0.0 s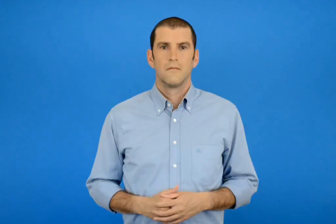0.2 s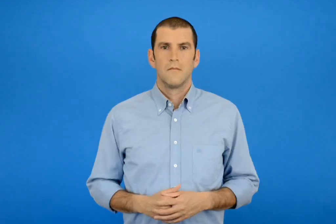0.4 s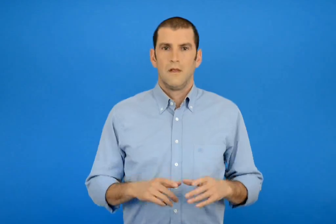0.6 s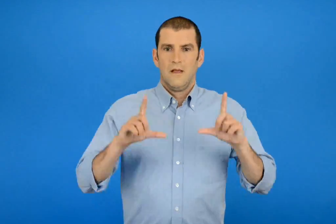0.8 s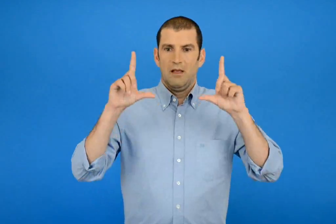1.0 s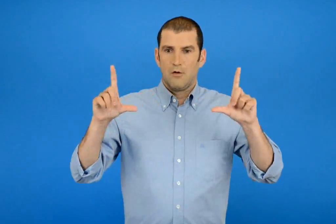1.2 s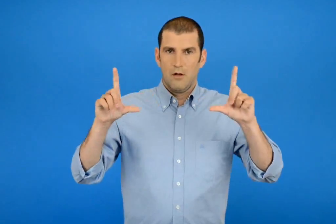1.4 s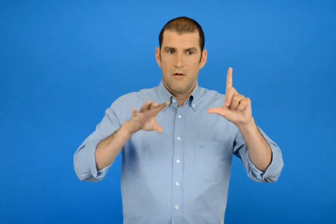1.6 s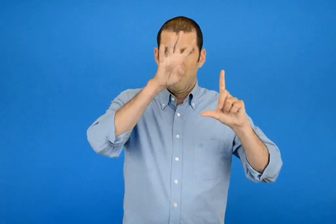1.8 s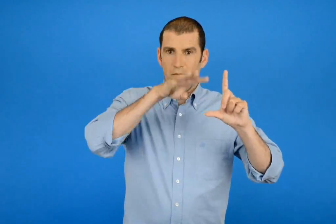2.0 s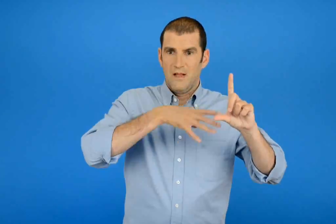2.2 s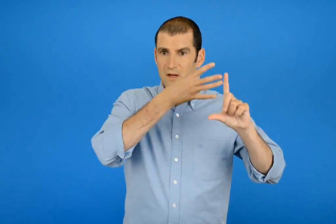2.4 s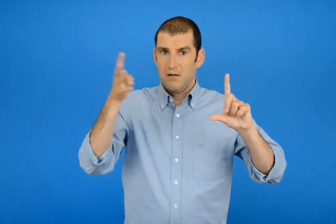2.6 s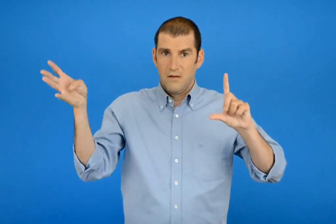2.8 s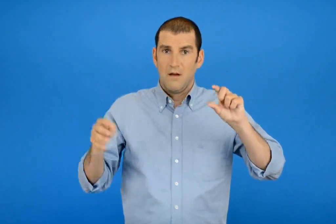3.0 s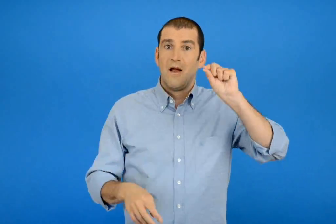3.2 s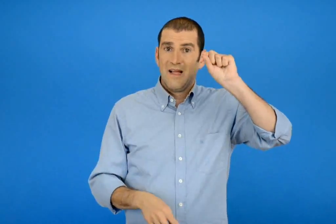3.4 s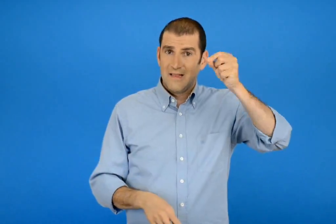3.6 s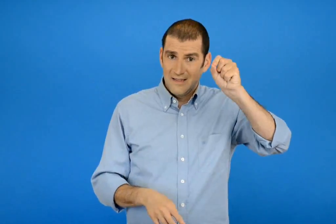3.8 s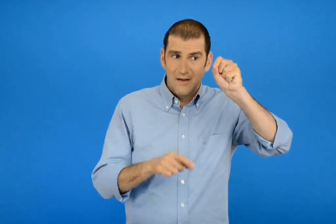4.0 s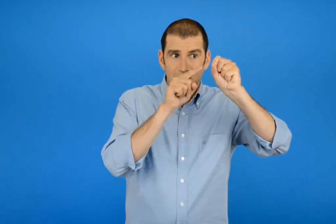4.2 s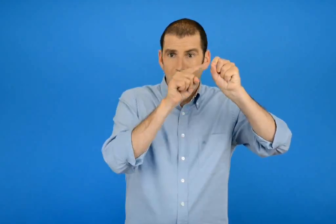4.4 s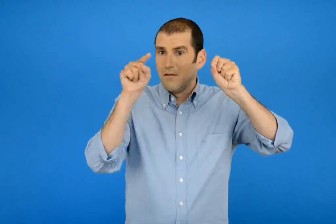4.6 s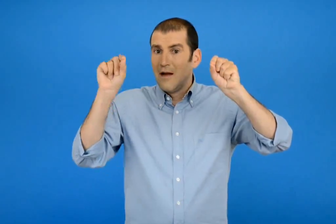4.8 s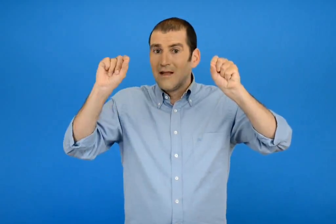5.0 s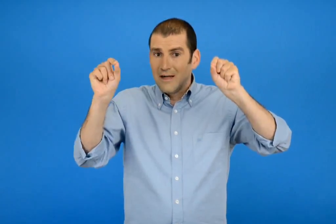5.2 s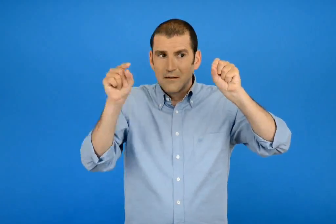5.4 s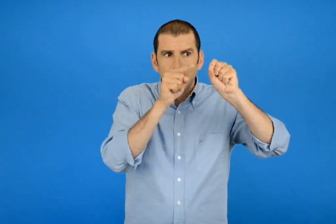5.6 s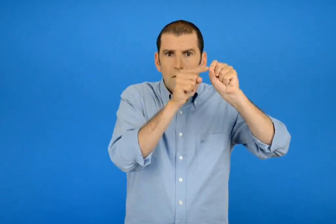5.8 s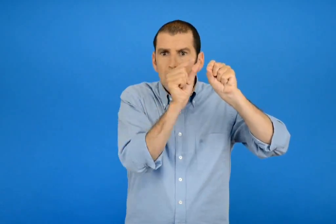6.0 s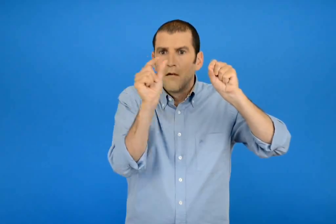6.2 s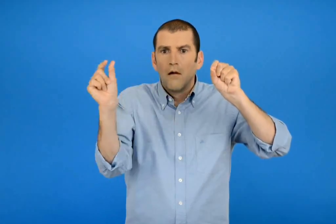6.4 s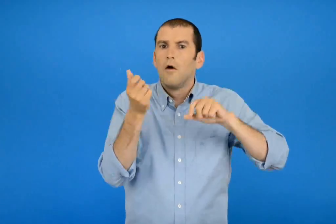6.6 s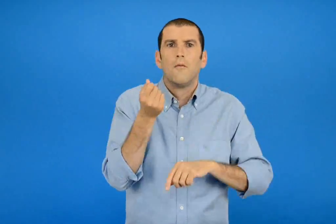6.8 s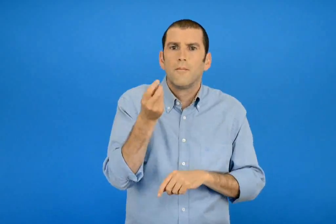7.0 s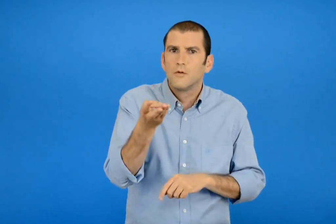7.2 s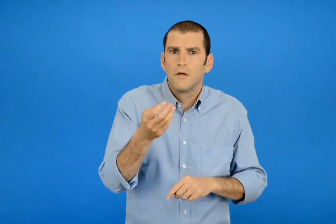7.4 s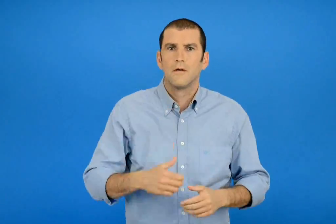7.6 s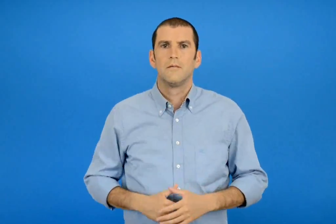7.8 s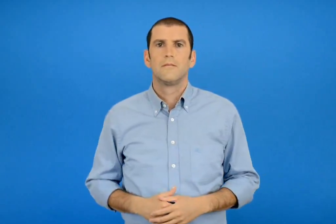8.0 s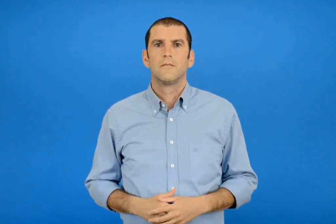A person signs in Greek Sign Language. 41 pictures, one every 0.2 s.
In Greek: ποσά εκατοστόμετρα είναι η απόσταση από τη μια τελίτσα μέχρι τη διπλανή της στο πλέγμα ;
